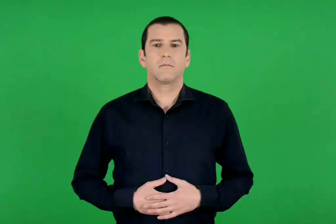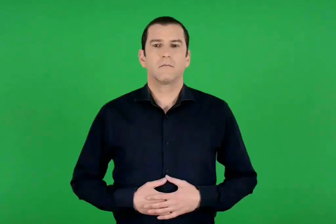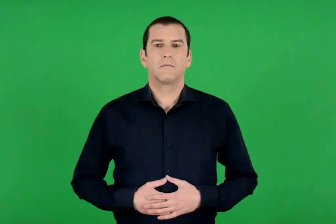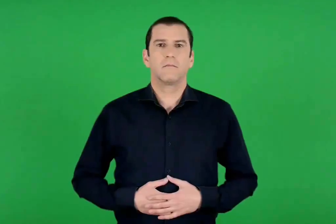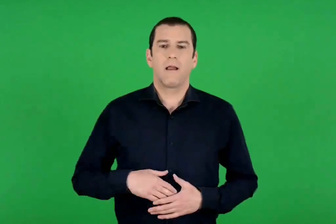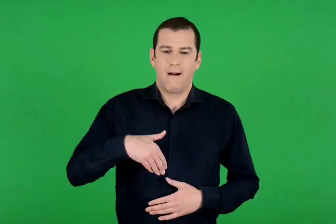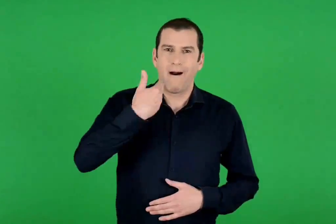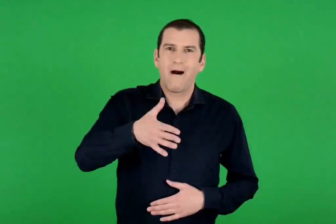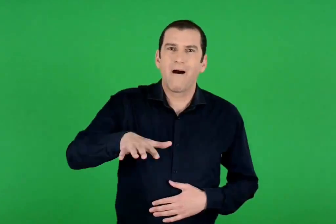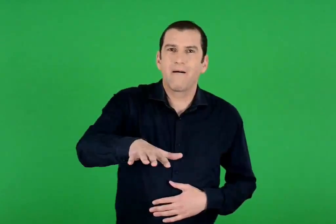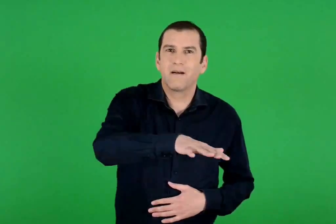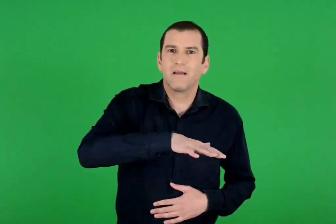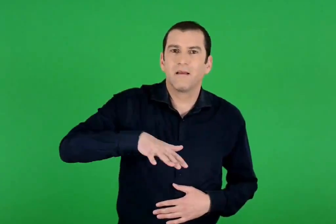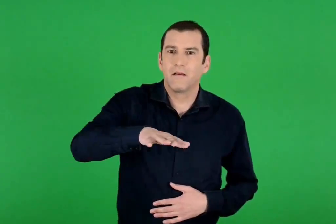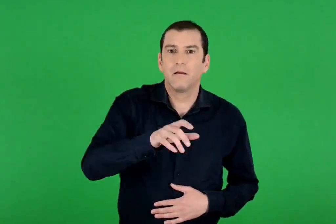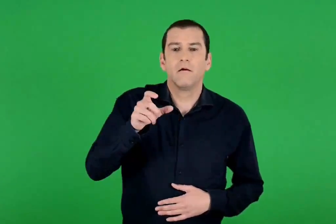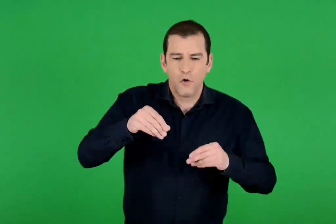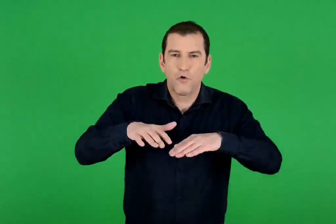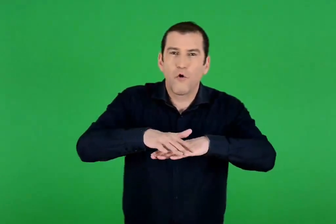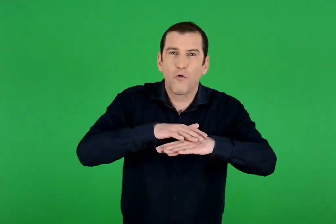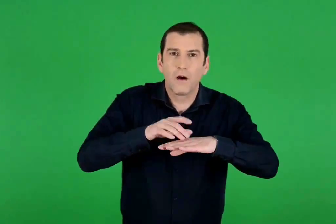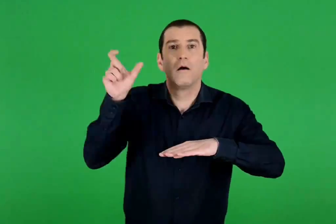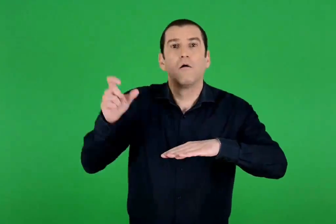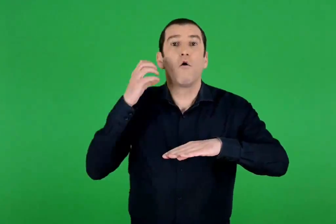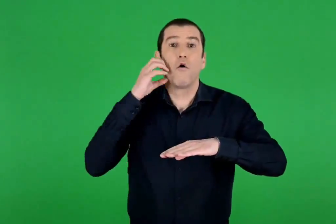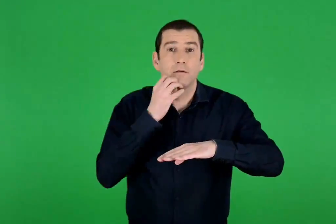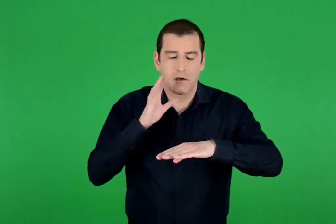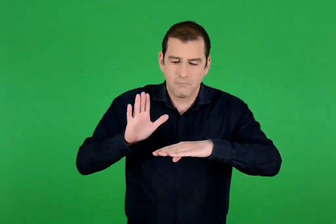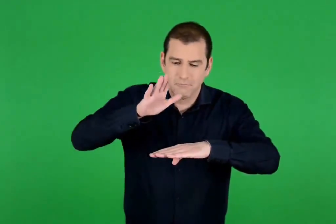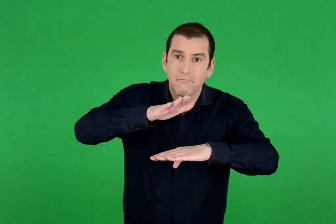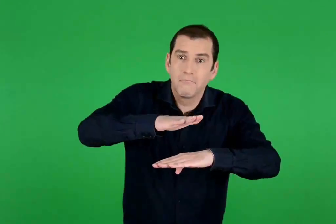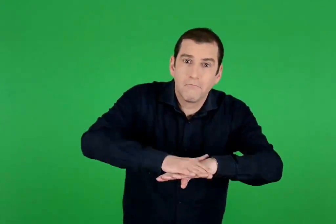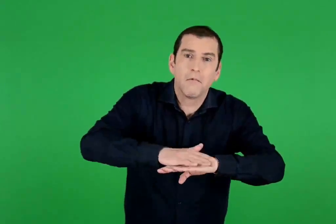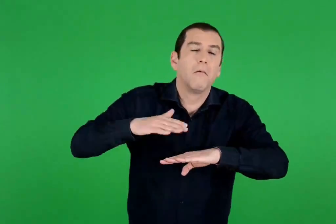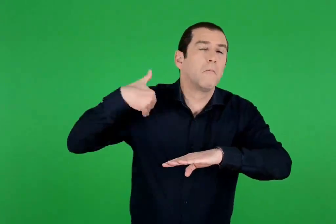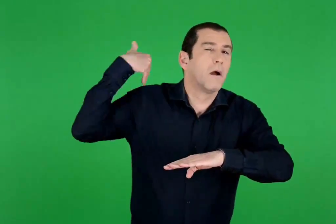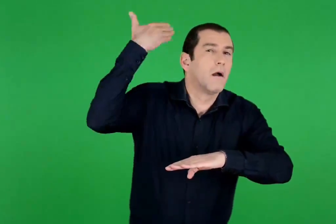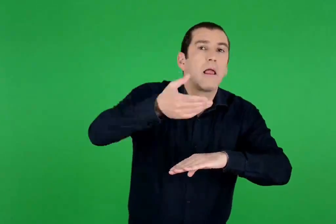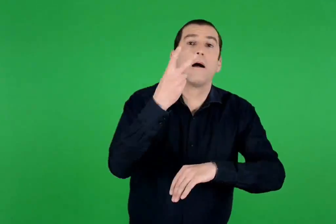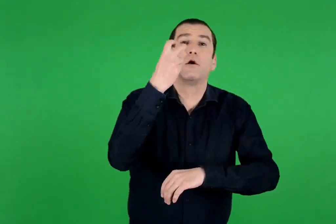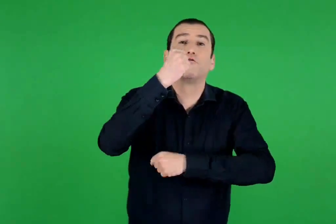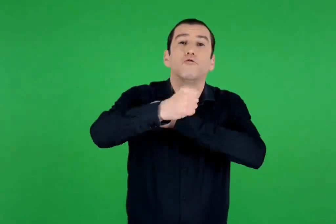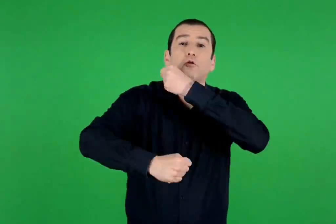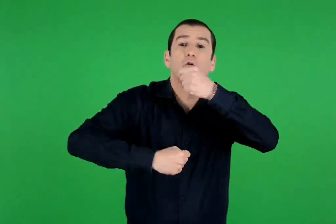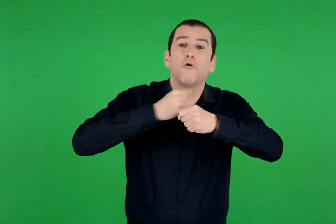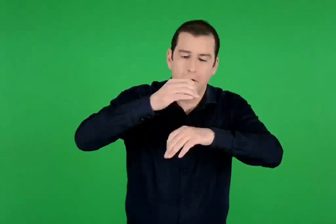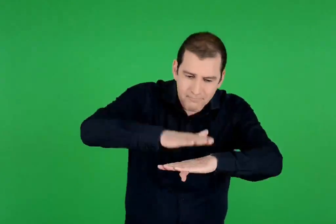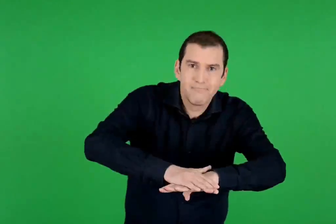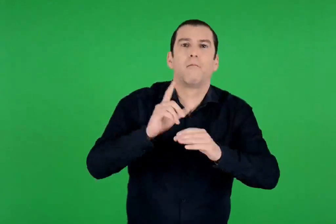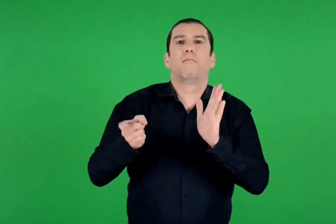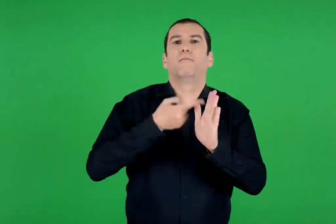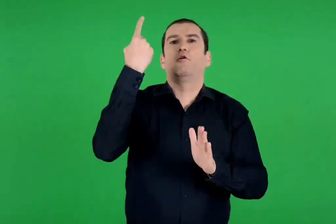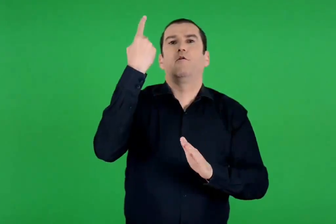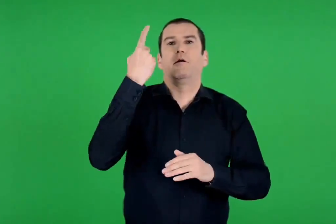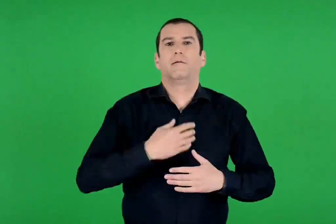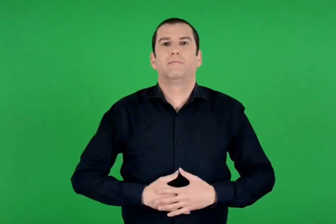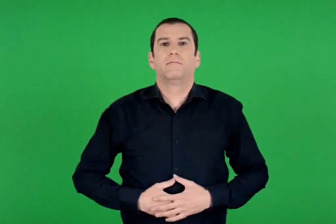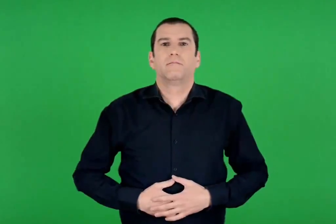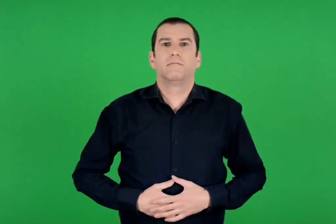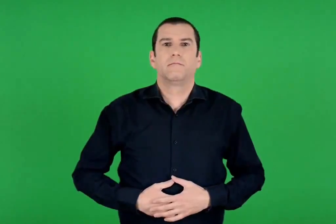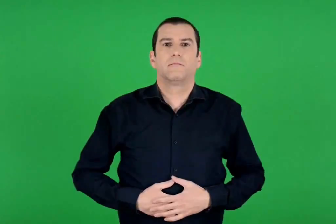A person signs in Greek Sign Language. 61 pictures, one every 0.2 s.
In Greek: πάτησε ο οδυσσέας για πρώτη φορά μετά από είκοσι χρόνια το χώμα της αυλής του
